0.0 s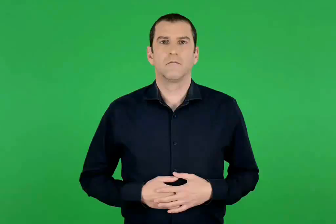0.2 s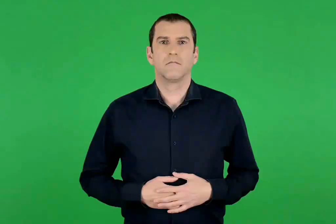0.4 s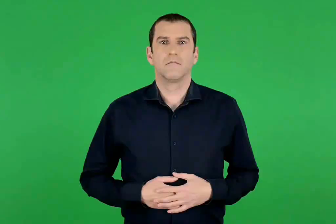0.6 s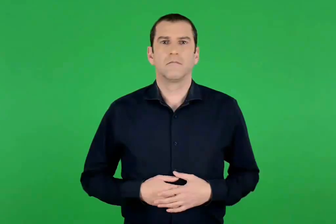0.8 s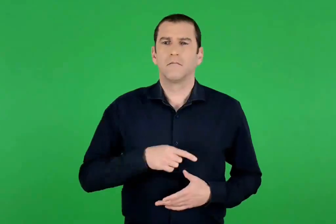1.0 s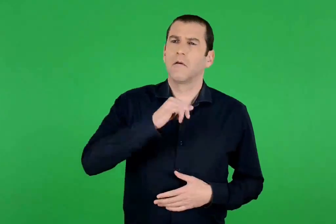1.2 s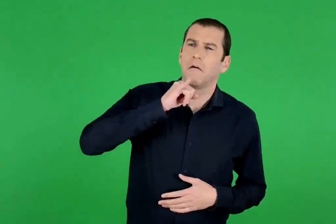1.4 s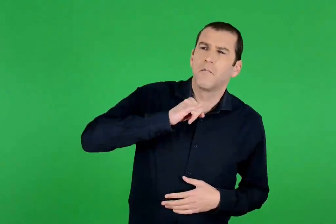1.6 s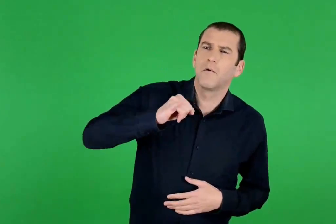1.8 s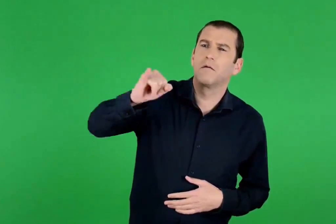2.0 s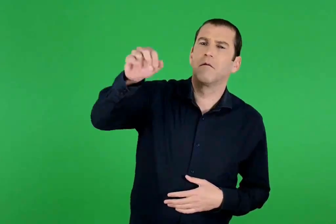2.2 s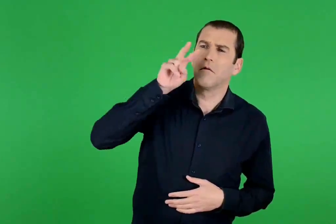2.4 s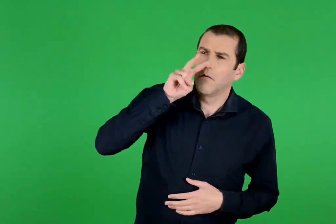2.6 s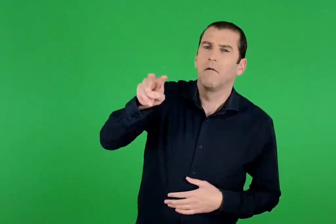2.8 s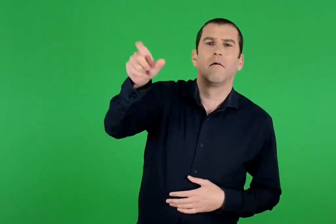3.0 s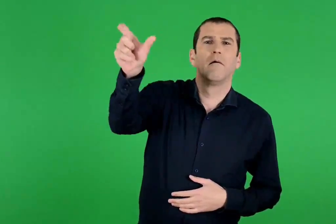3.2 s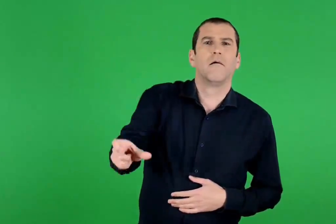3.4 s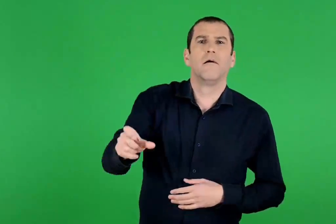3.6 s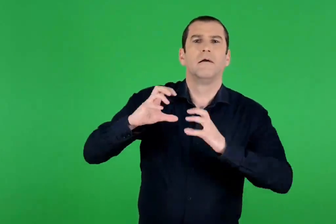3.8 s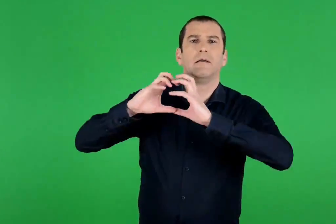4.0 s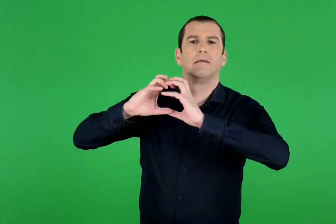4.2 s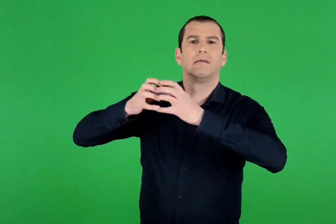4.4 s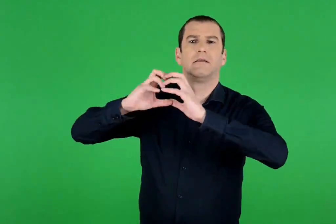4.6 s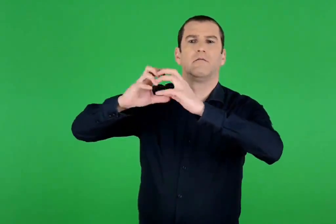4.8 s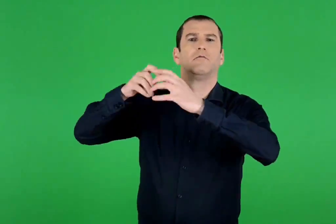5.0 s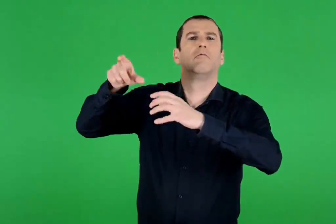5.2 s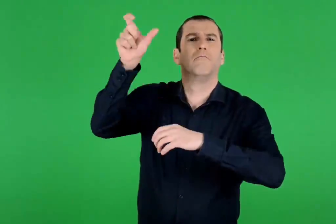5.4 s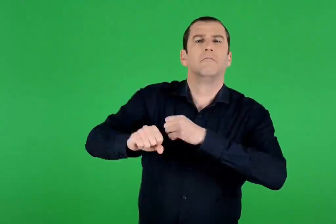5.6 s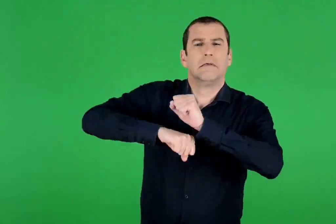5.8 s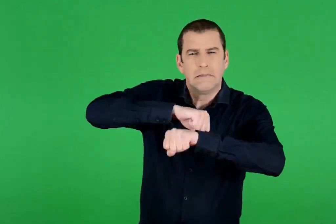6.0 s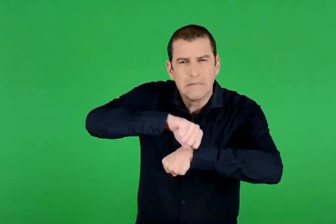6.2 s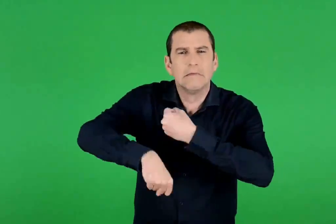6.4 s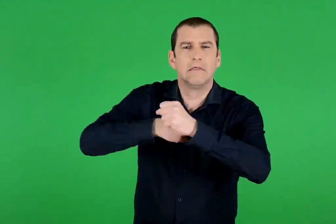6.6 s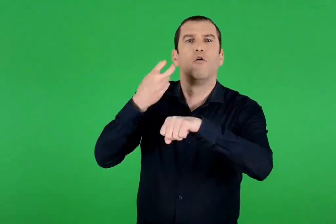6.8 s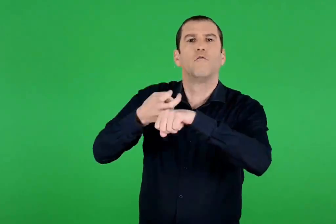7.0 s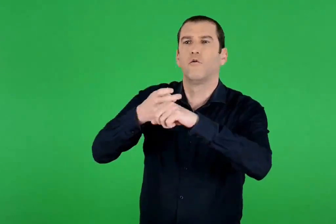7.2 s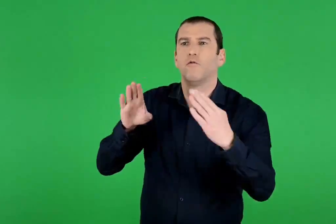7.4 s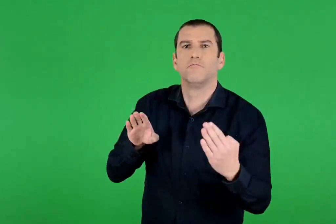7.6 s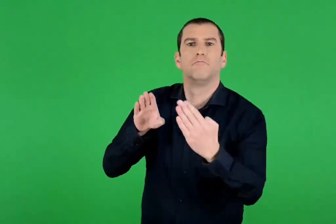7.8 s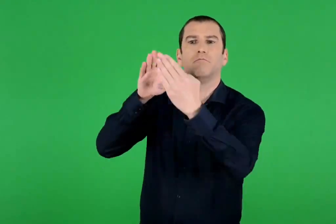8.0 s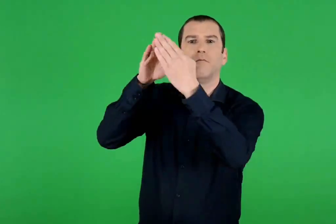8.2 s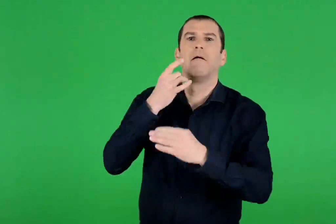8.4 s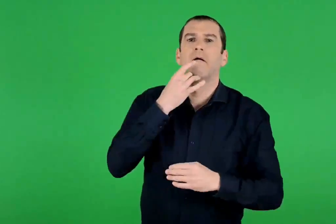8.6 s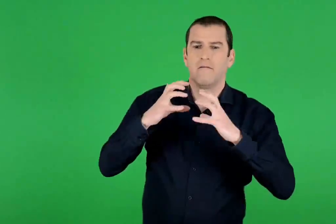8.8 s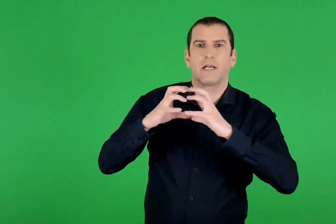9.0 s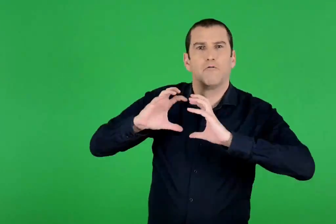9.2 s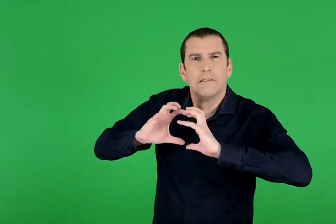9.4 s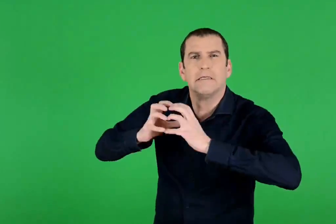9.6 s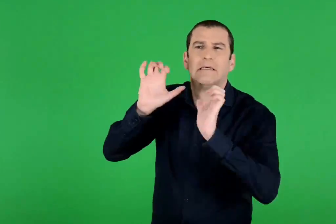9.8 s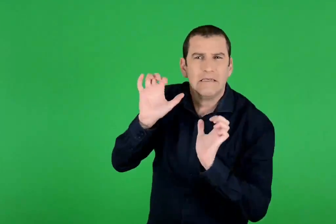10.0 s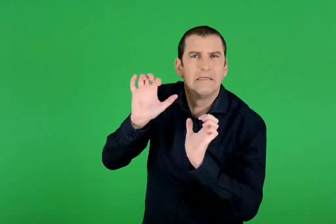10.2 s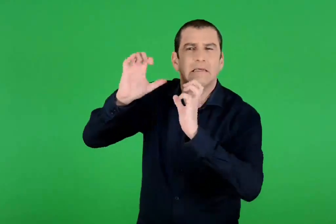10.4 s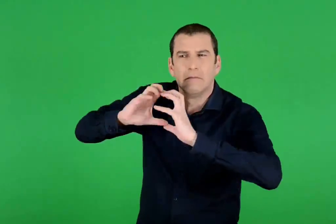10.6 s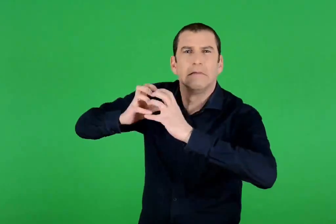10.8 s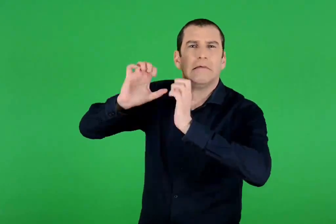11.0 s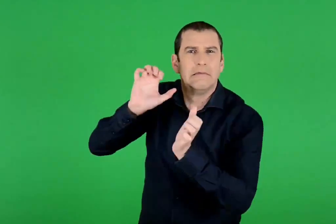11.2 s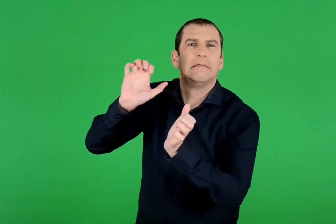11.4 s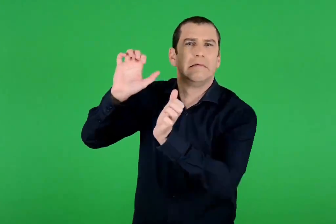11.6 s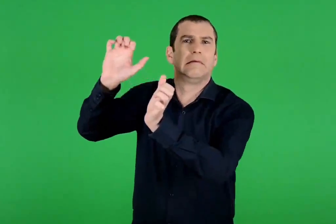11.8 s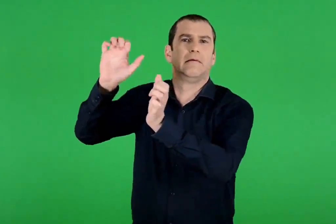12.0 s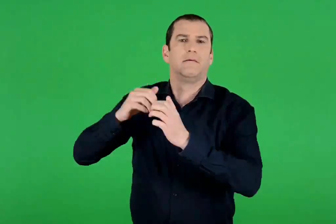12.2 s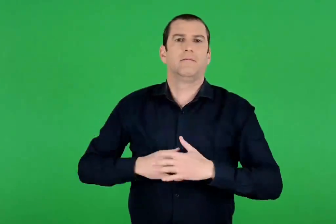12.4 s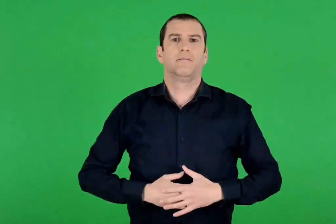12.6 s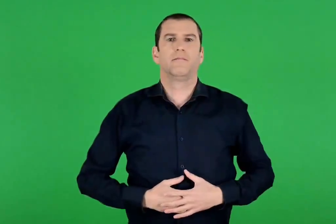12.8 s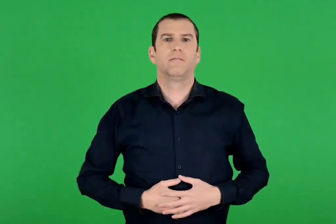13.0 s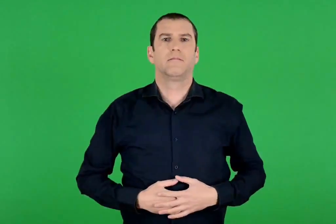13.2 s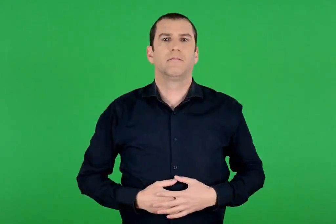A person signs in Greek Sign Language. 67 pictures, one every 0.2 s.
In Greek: από μακριά είδε και τον σίσυφο , που αγωνιζόταν να ανεβάσει έναν βράχο στην κορυφή ενός βουνού
